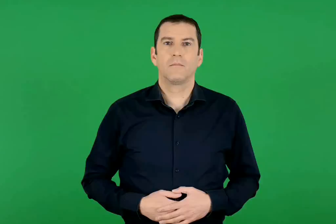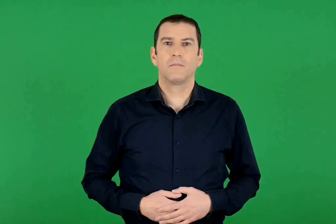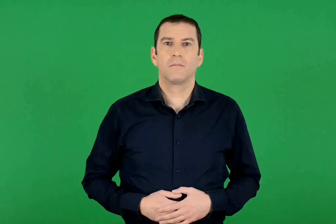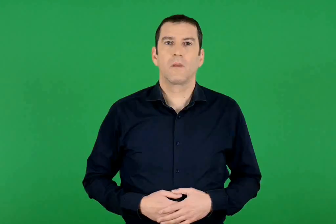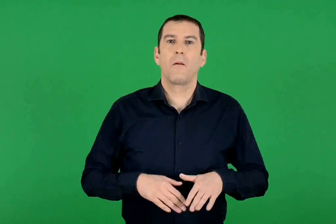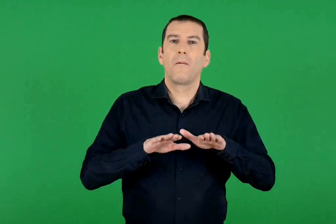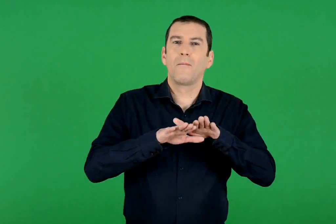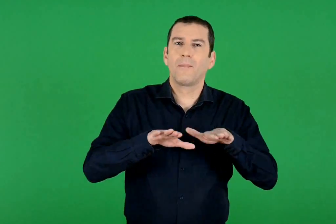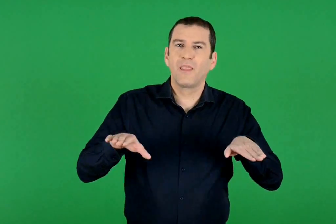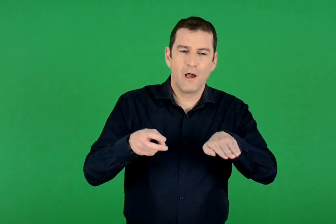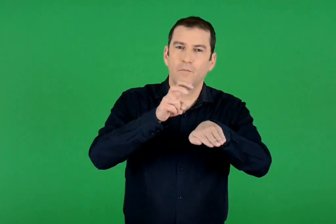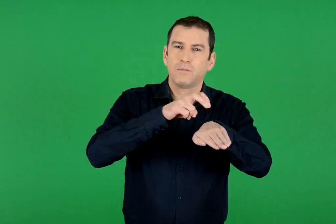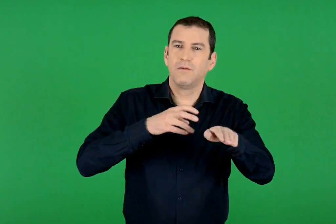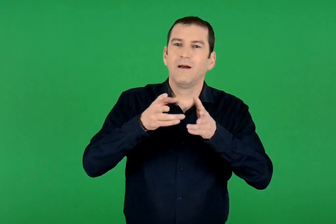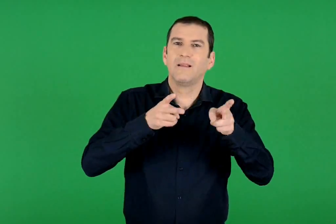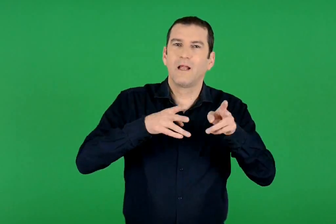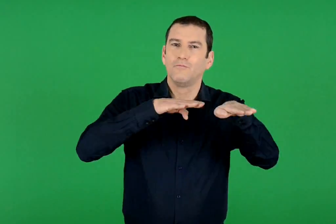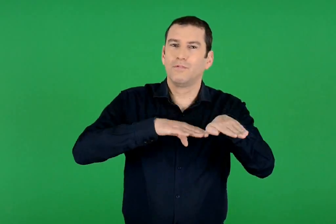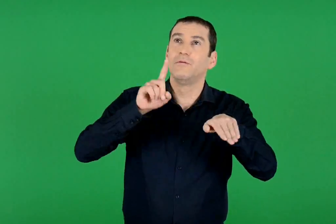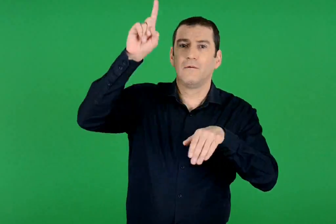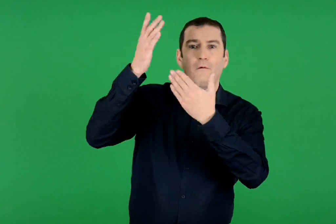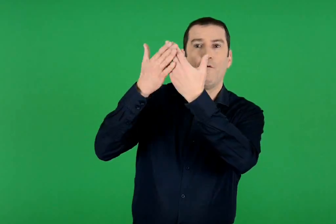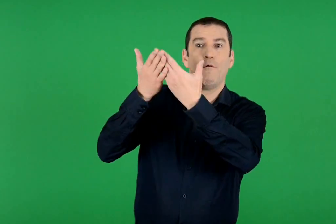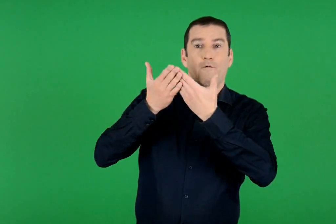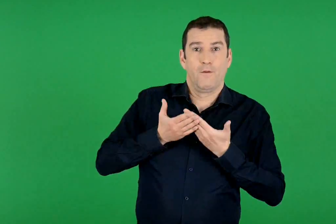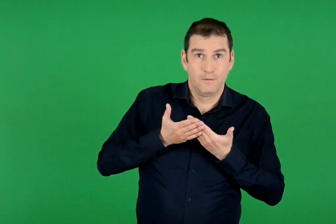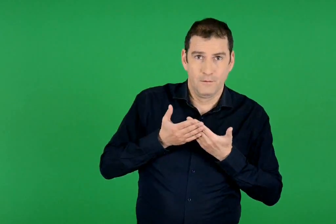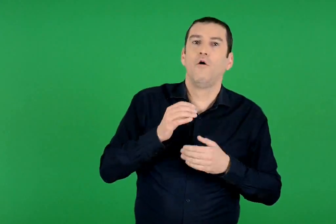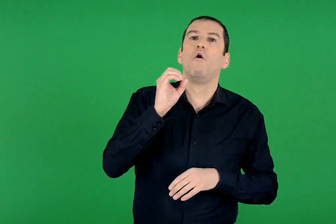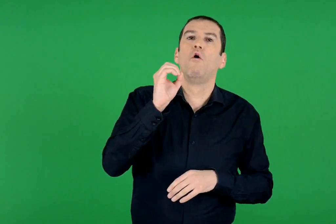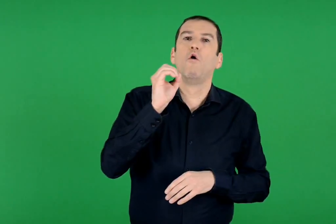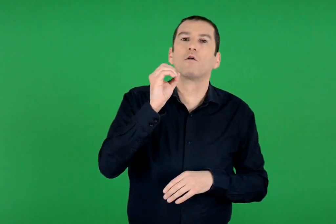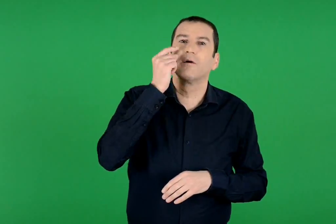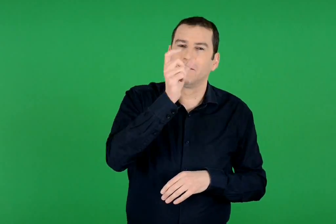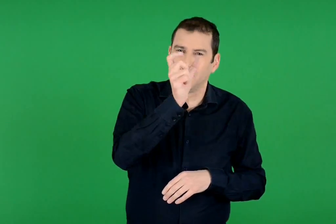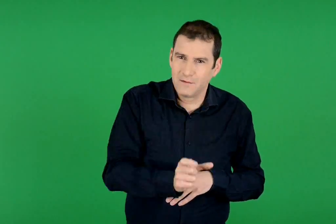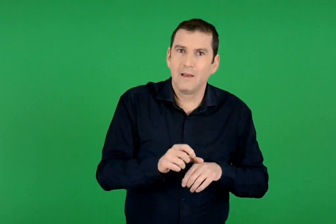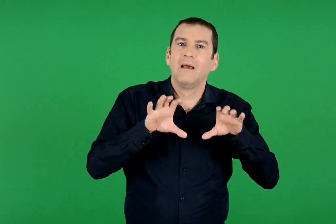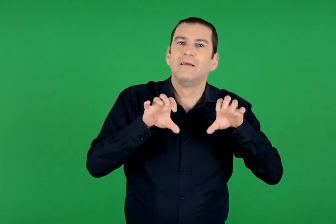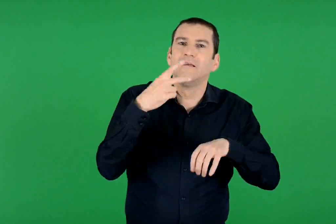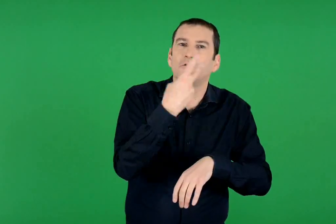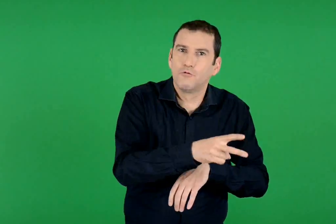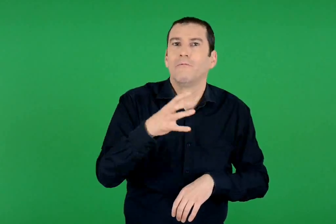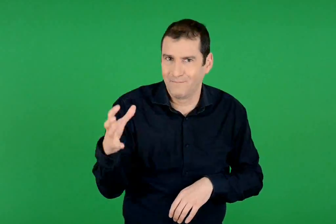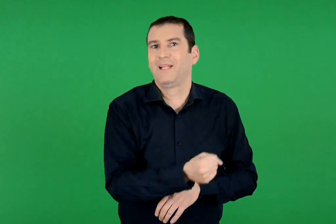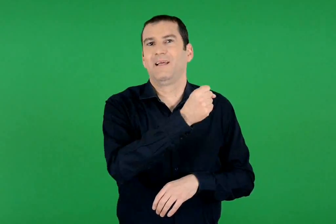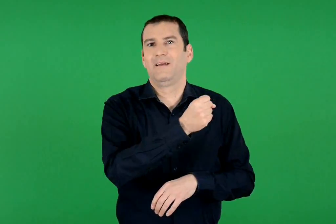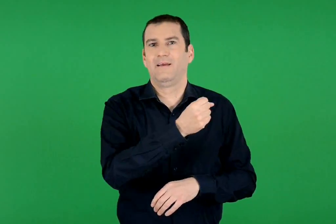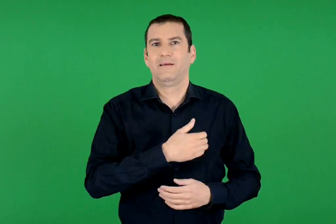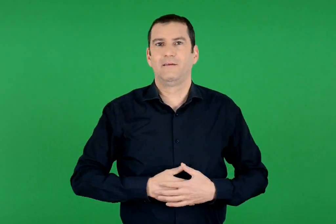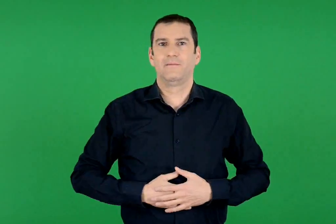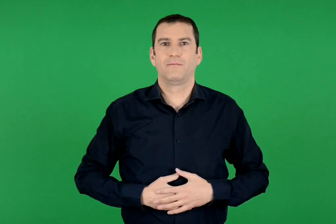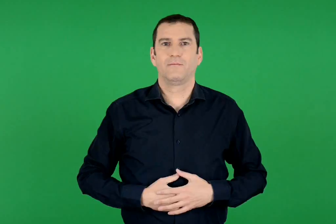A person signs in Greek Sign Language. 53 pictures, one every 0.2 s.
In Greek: με τη βοήθεια των παιδιών που ήταν στο τρενάκι ο ορφέας βρήκε τελικά τον σκύλο του
